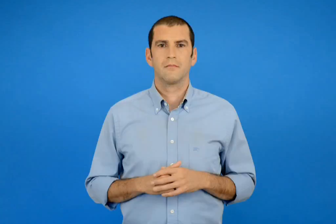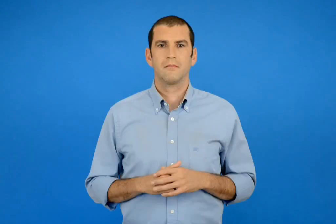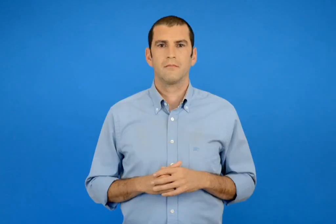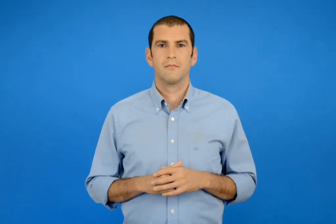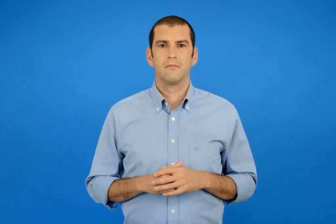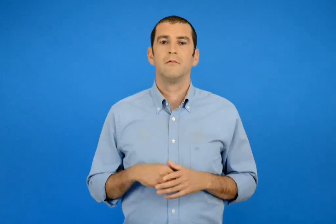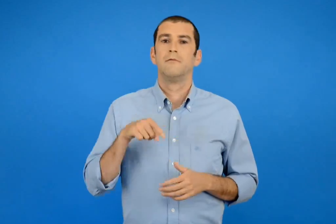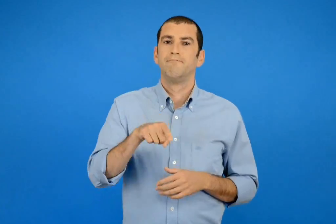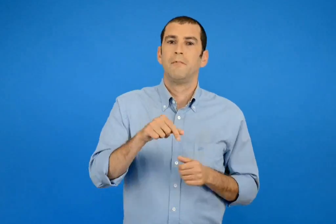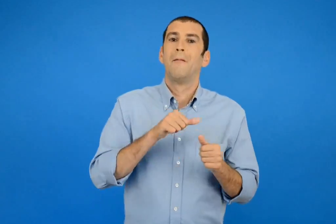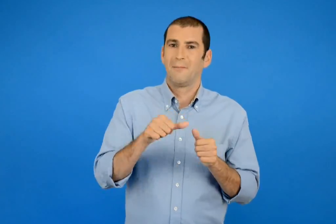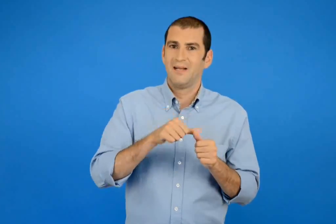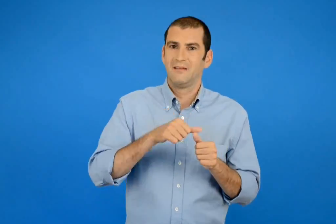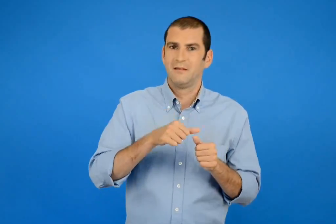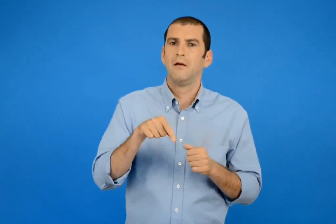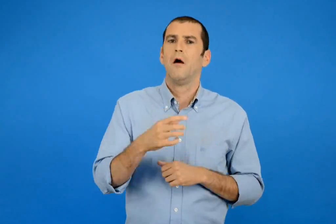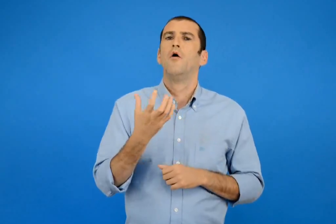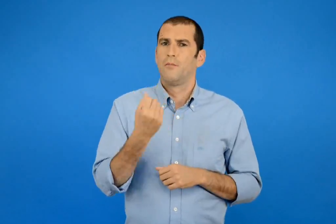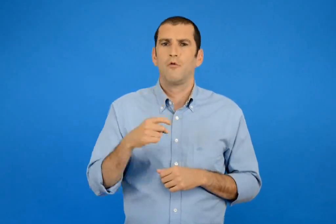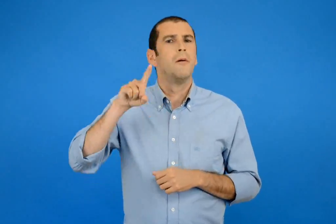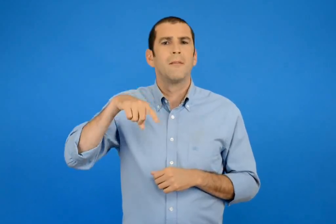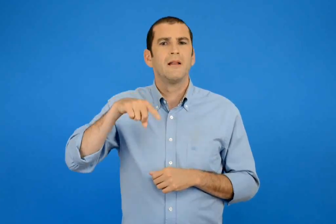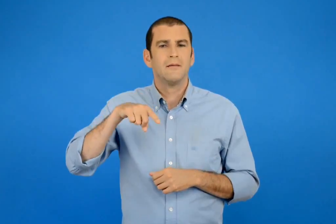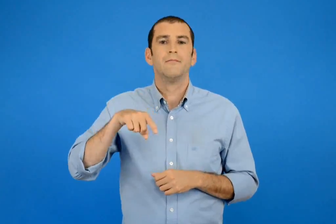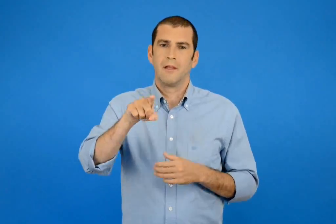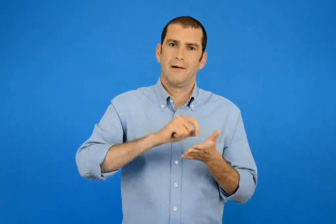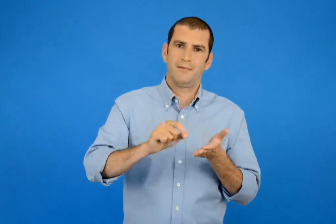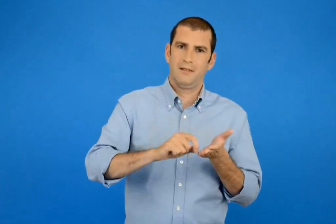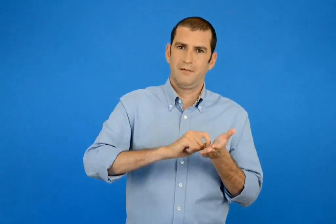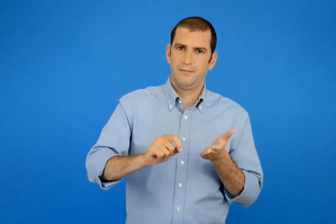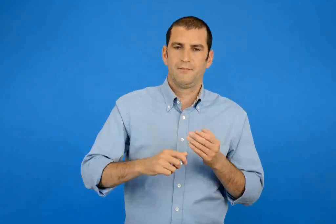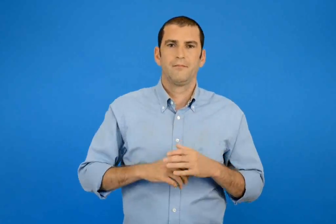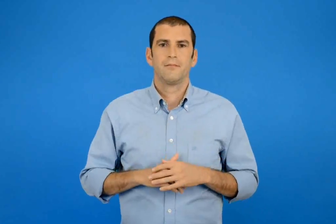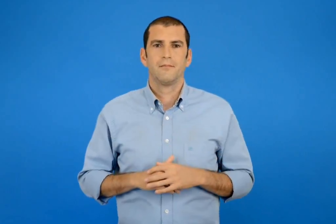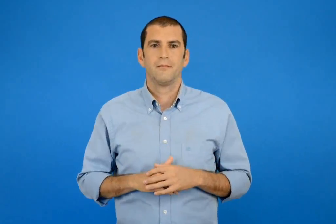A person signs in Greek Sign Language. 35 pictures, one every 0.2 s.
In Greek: γράψε τους μήνες που έχουν
